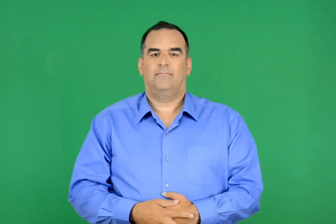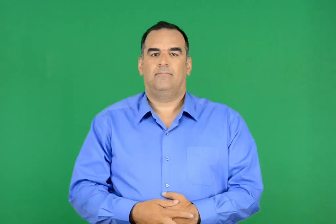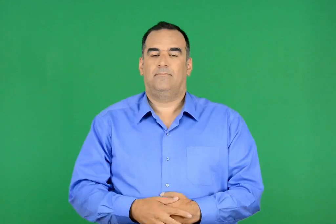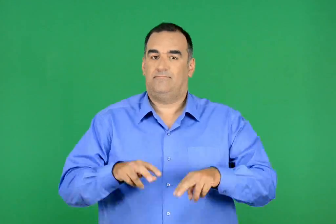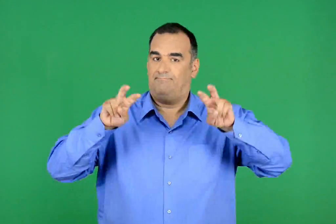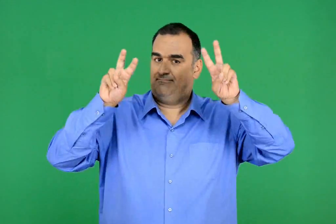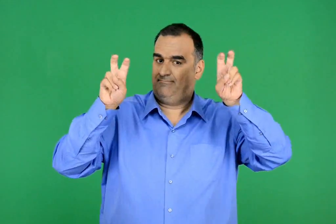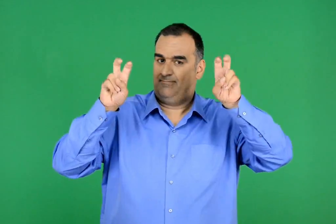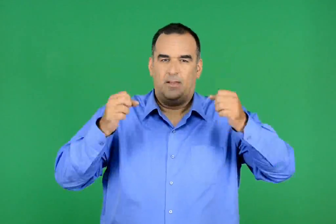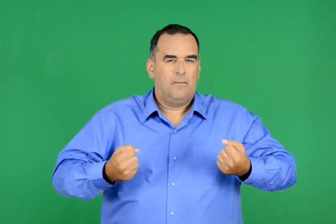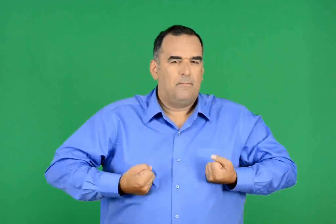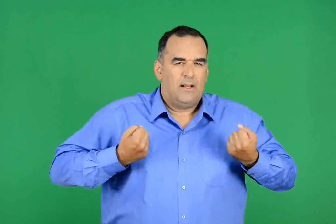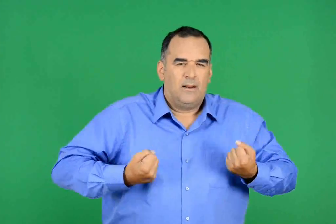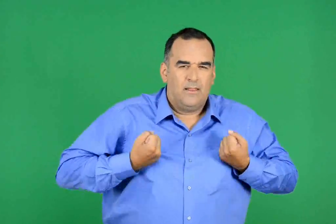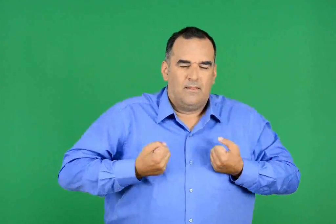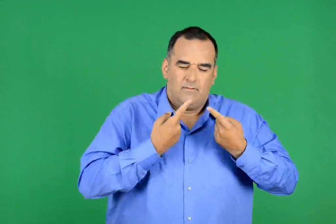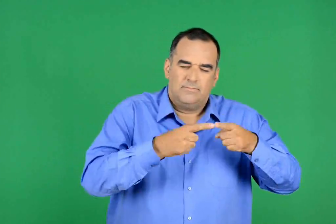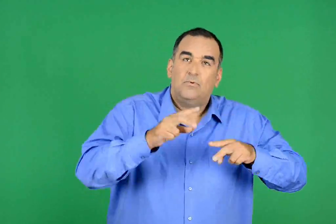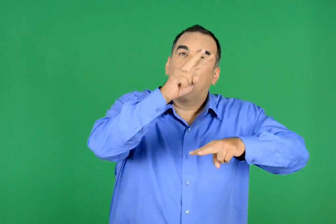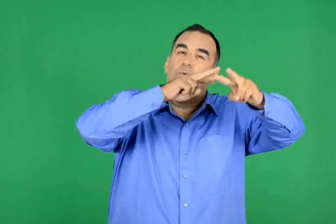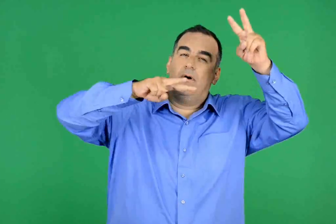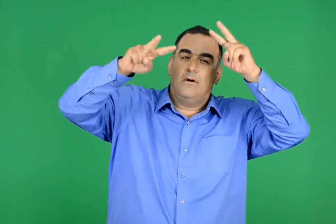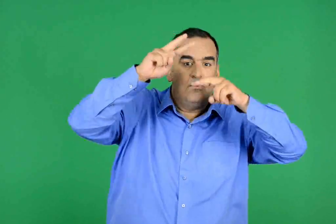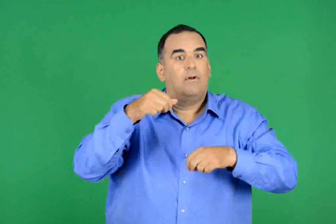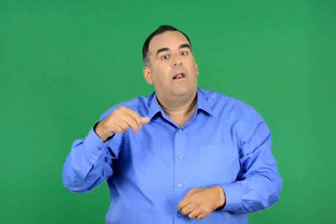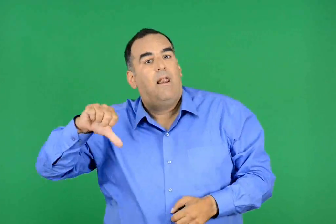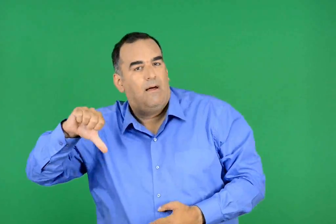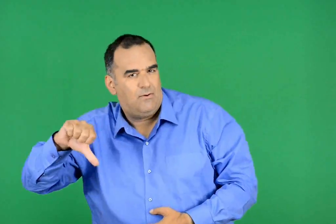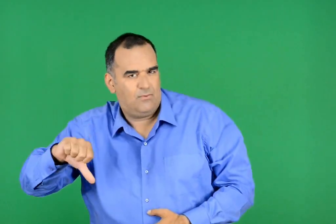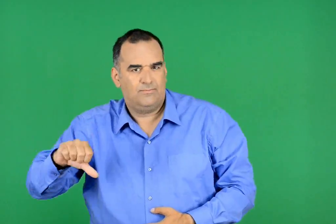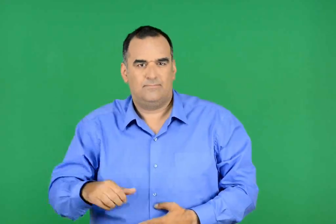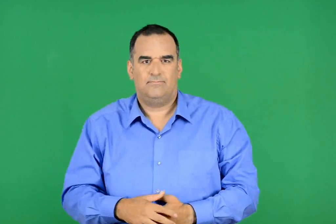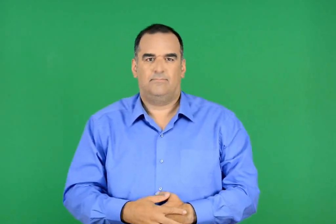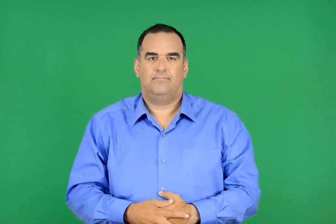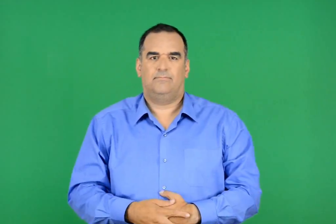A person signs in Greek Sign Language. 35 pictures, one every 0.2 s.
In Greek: έχει γράψει και ποιήματα που διαβάζονται ευχάριστα από τα παιδιά όπως
